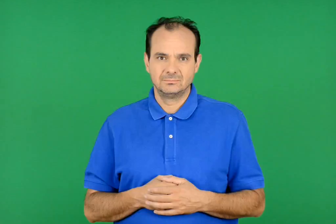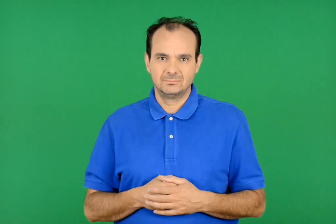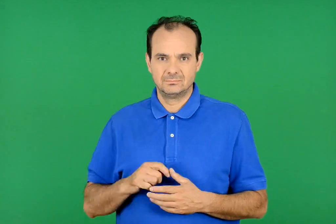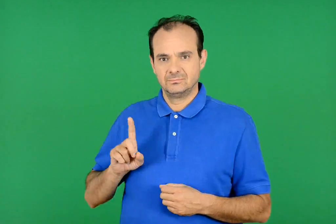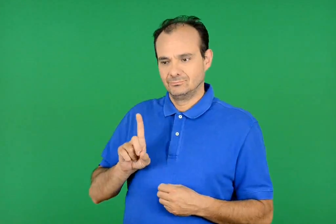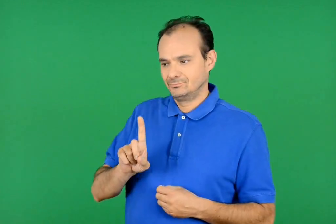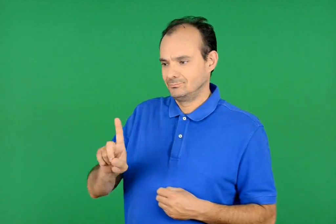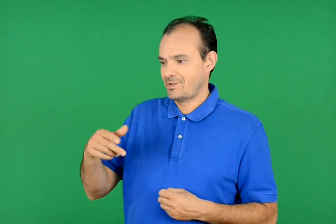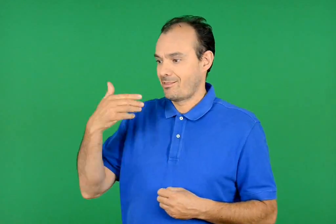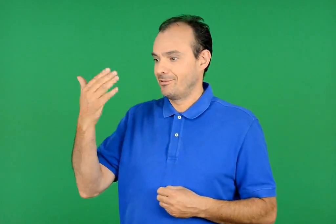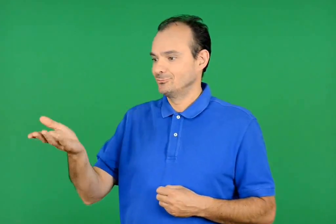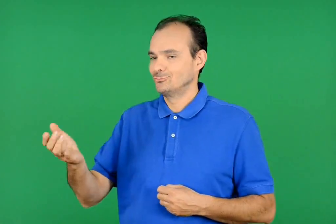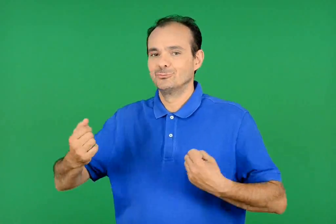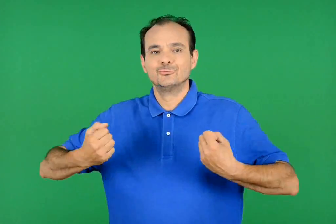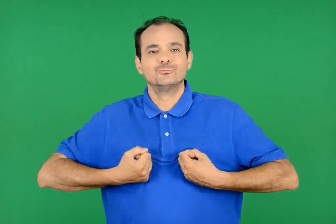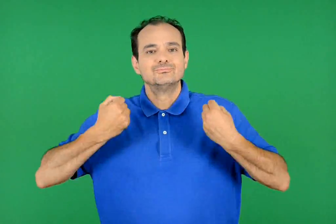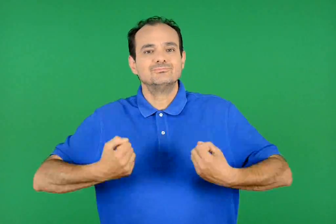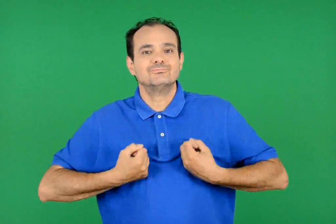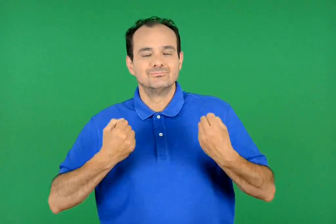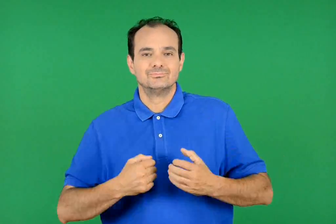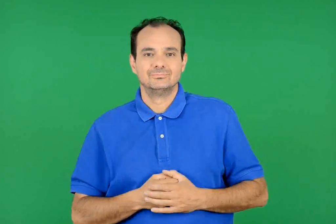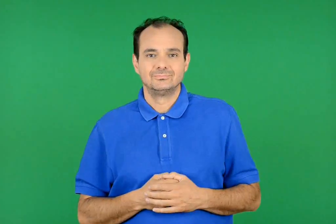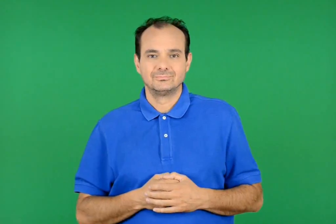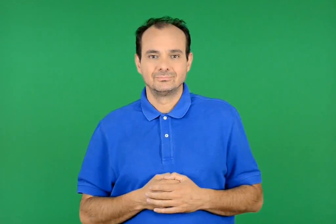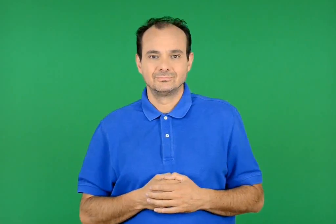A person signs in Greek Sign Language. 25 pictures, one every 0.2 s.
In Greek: πηγαίνω έξω να παίξω
